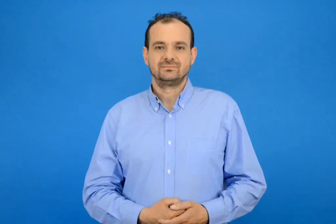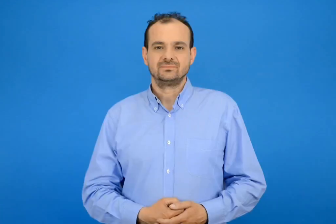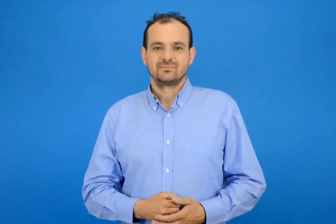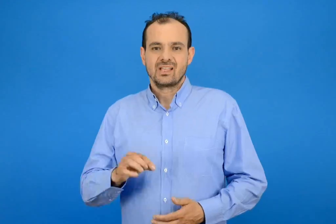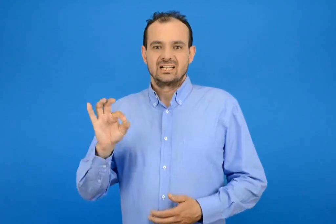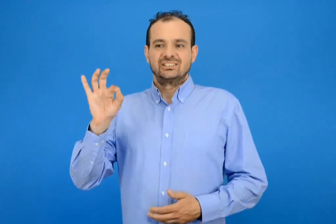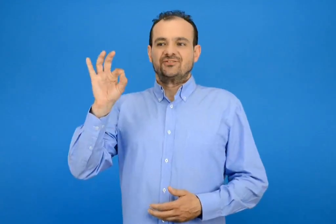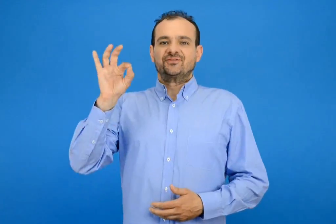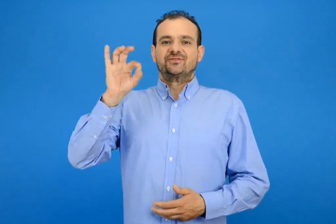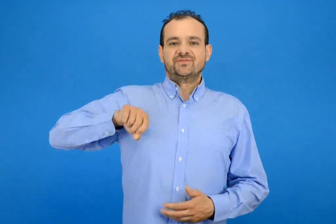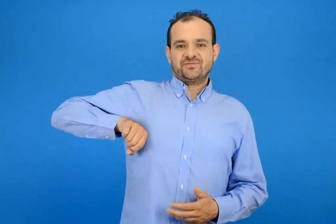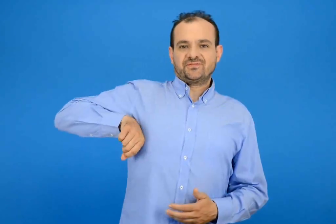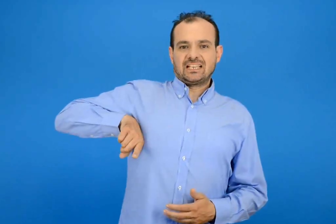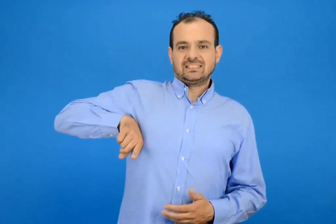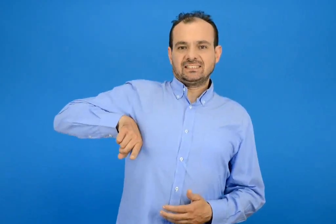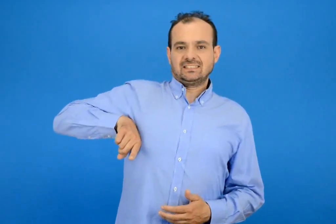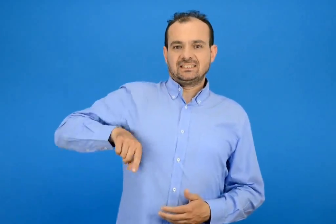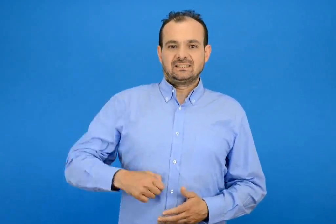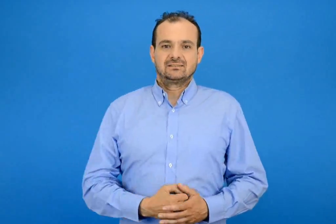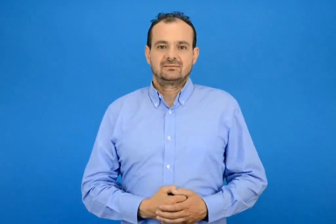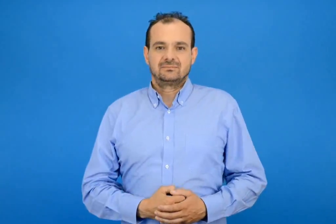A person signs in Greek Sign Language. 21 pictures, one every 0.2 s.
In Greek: σφήκα
